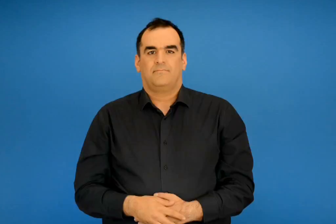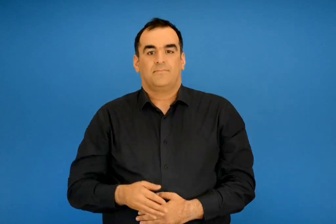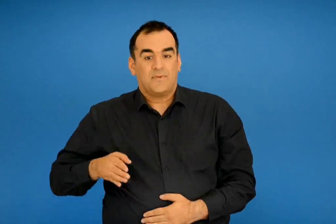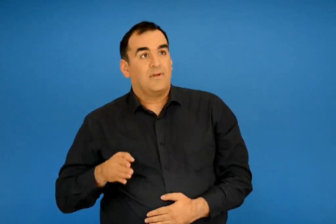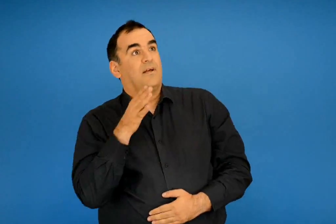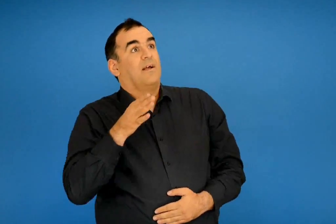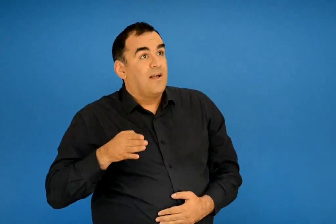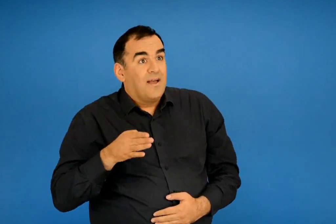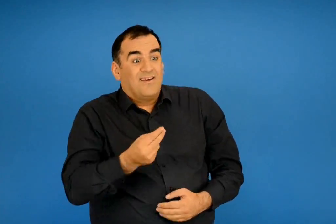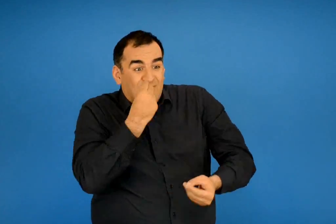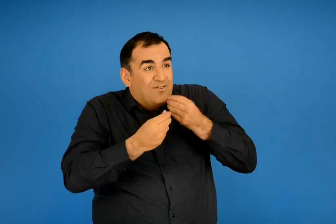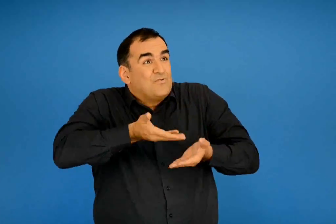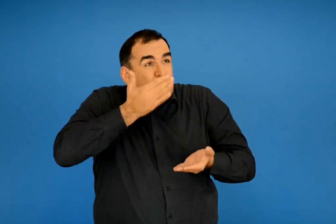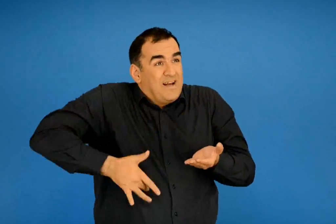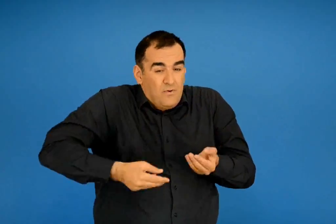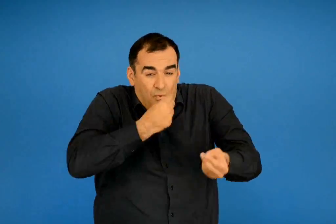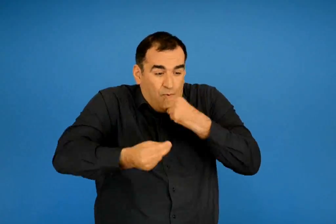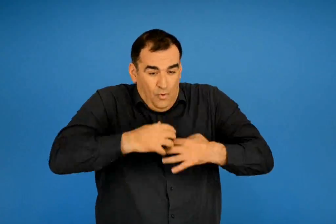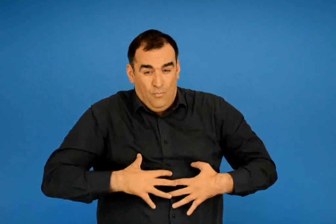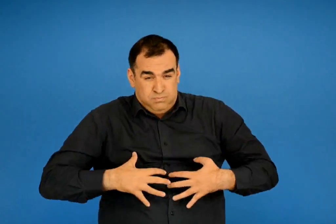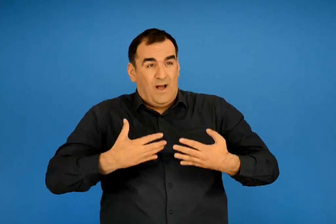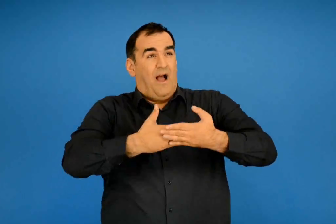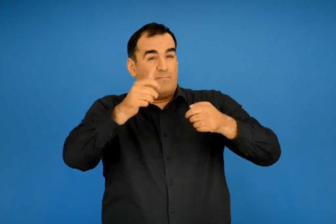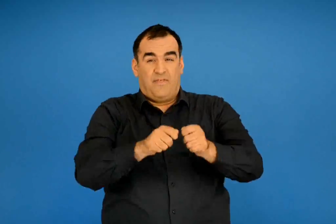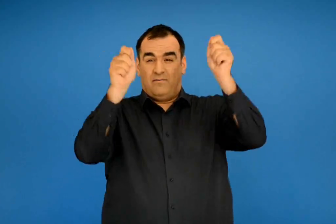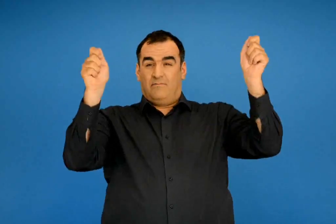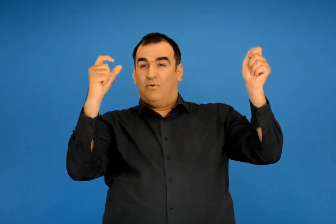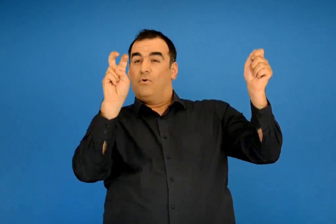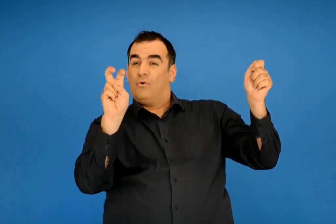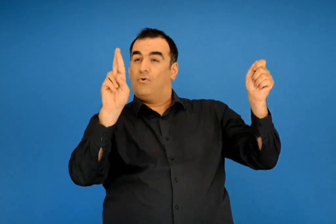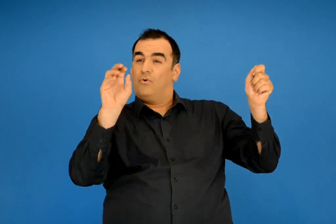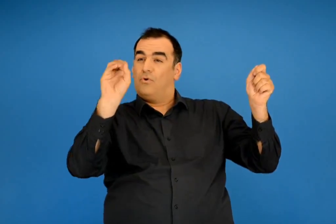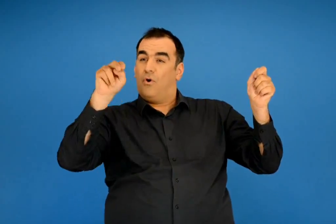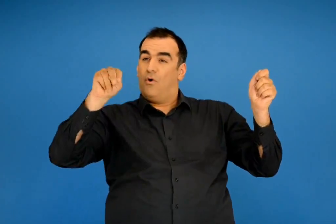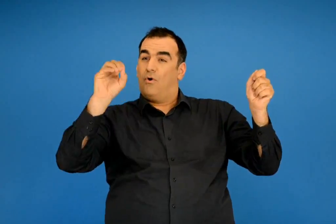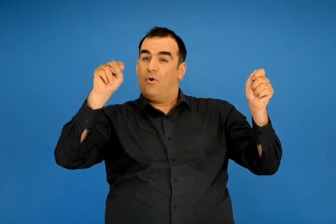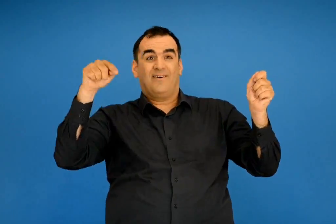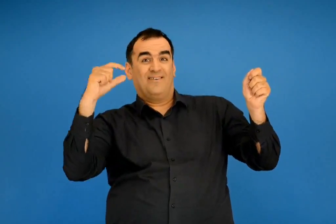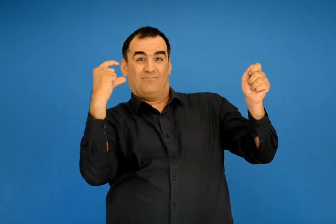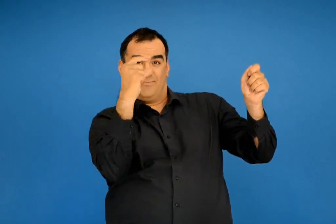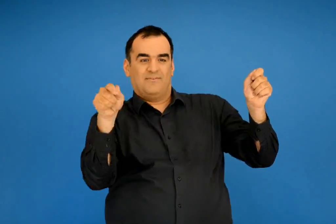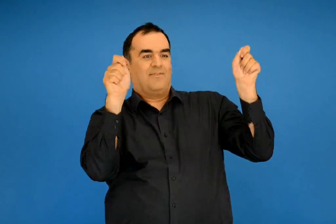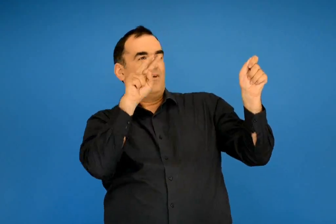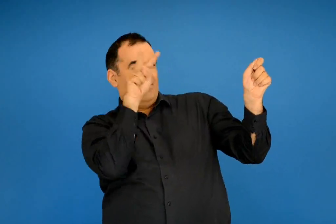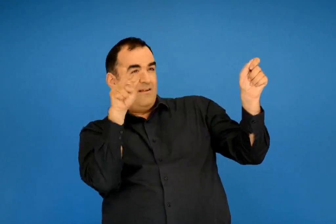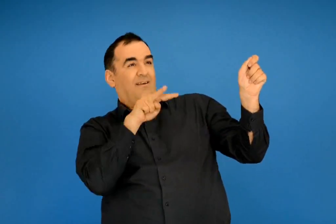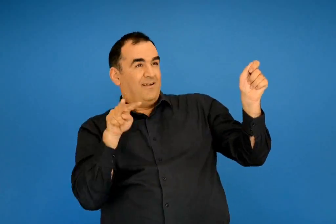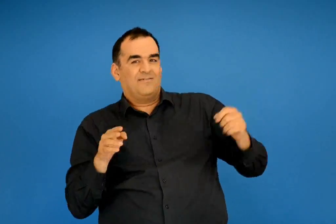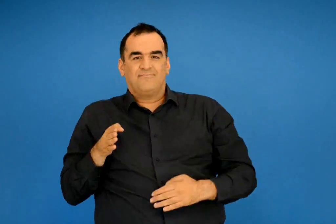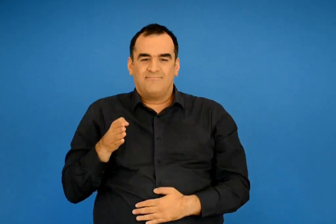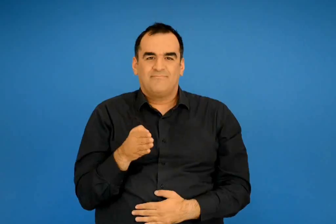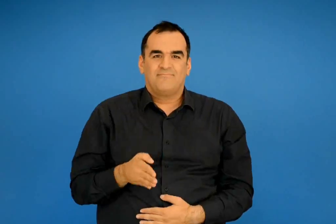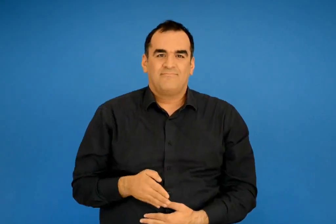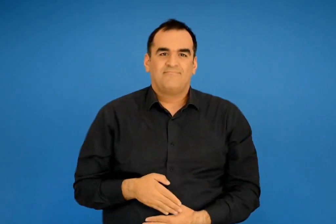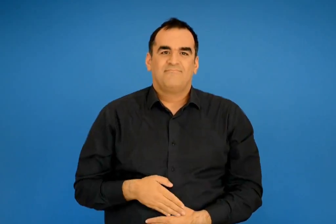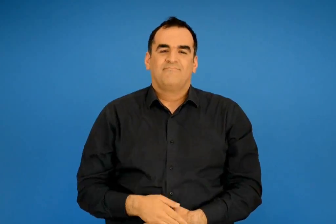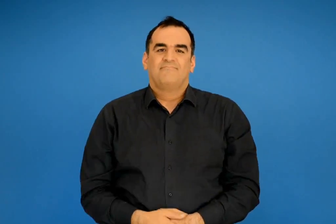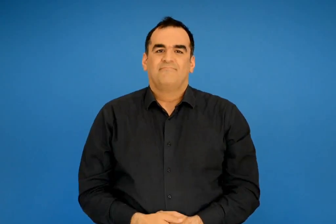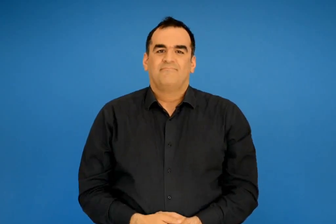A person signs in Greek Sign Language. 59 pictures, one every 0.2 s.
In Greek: καραγκιόζης αφού φουσκώσει από τον πατσά θα διαβάσει την εφημερίδα τον χρόνο
